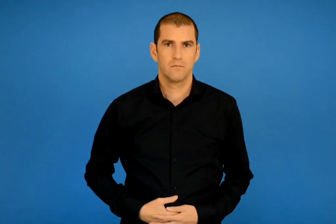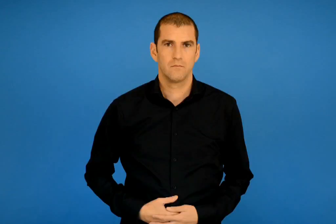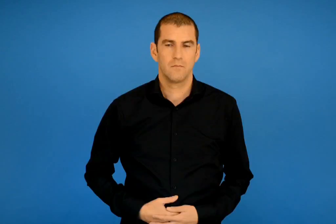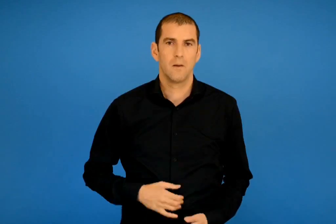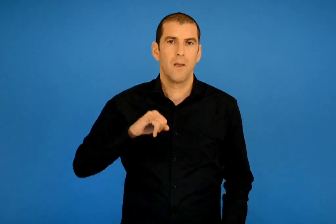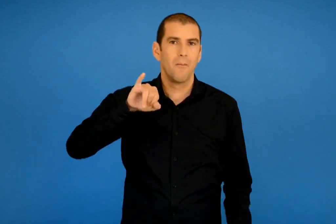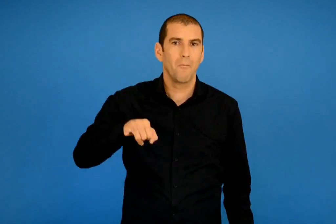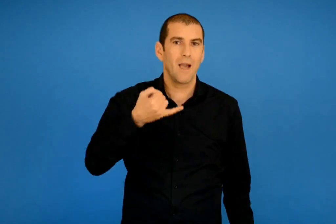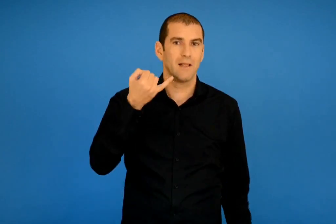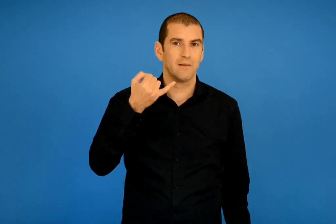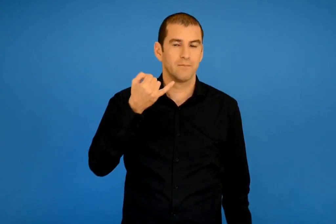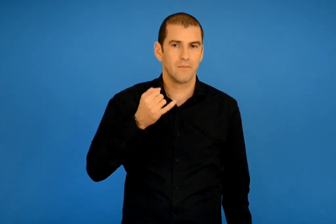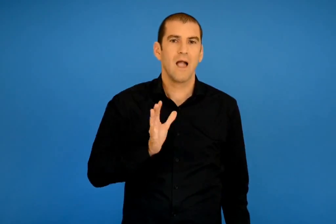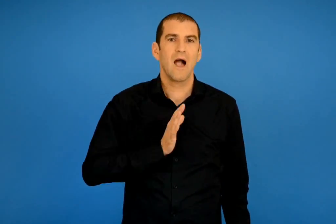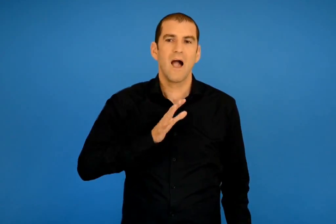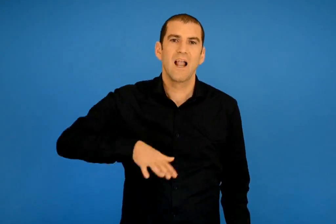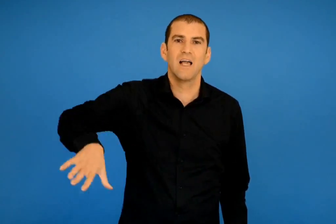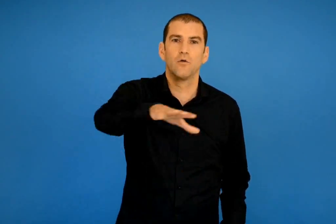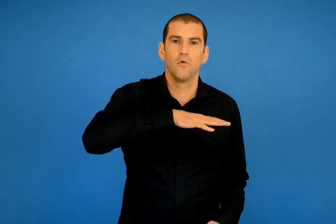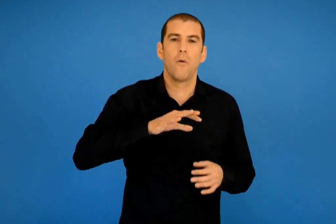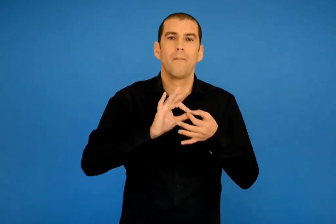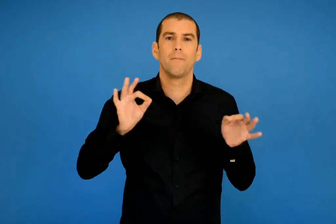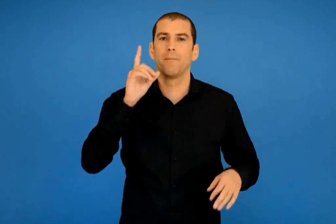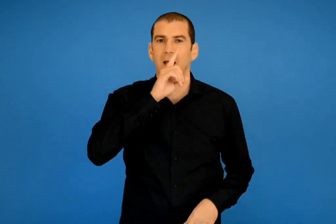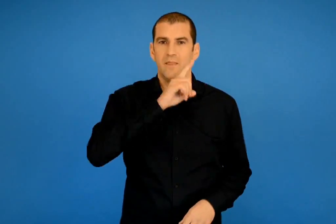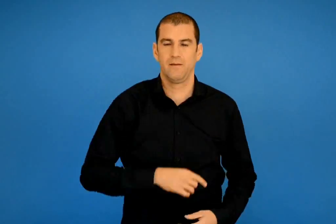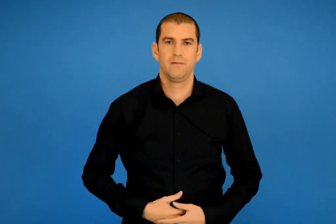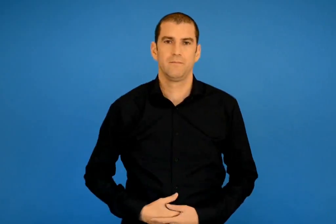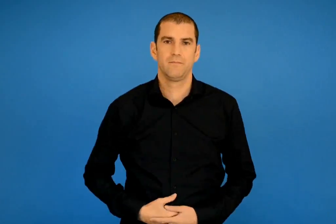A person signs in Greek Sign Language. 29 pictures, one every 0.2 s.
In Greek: το μέλι λαϊκό παραμύθι
